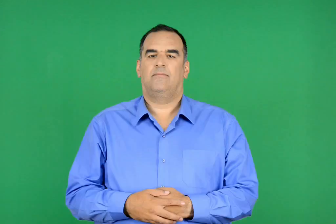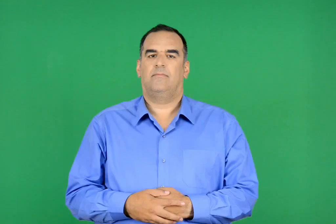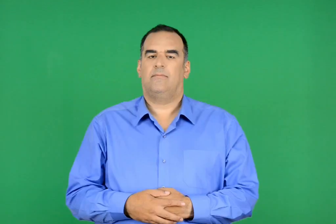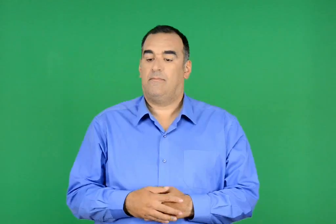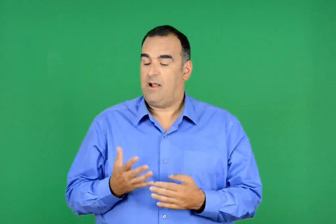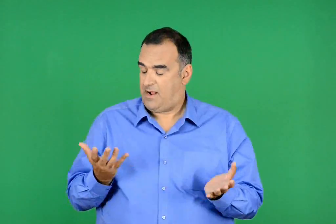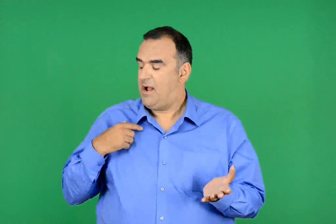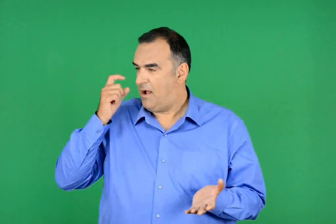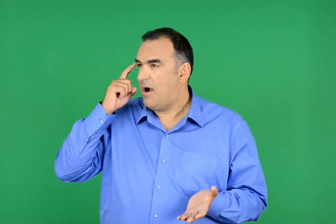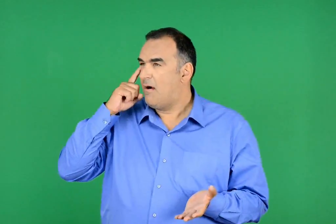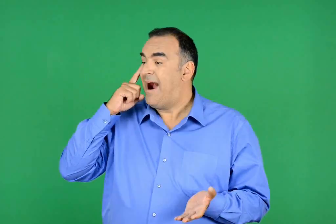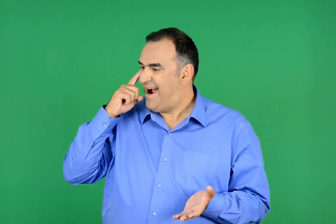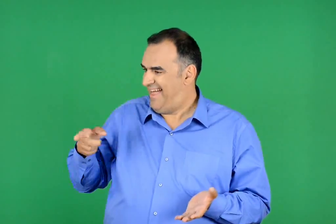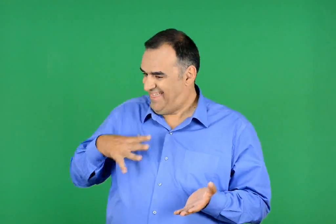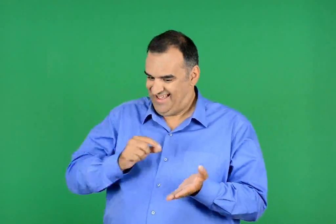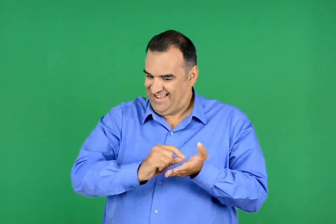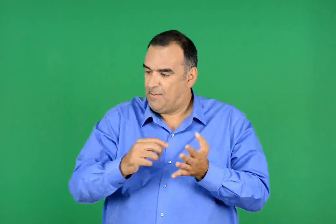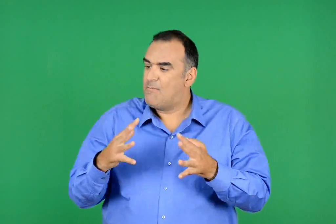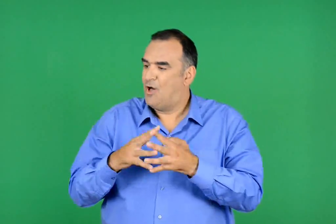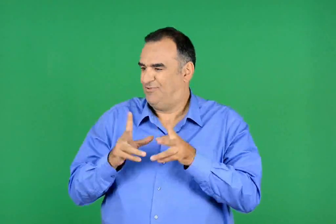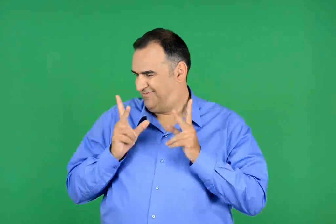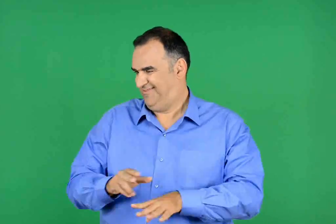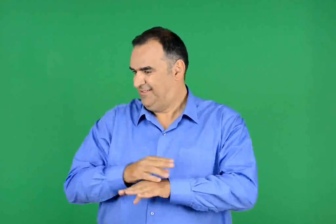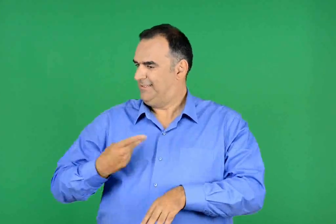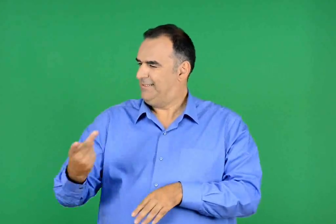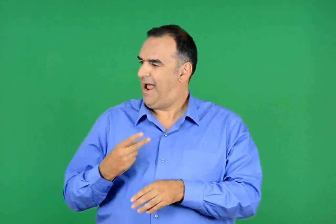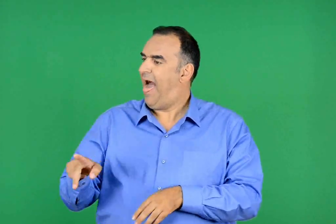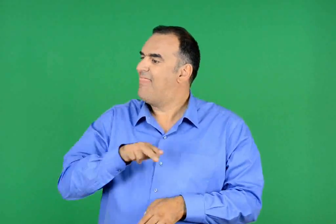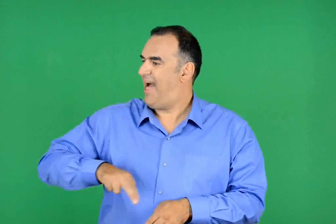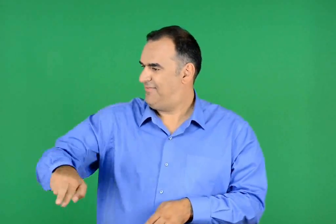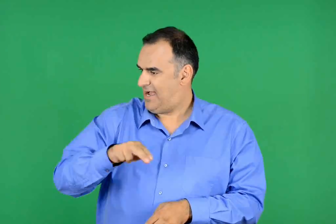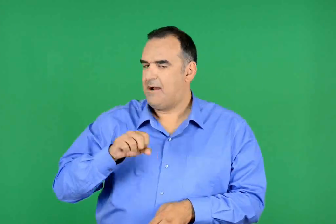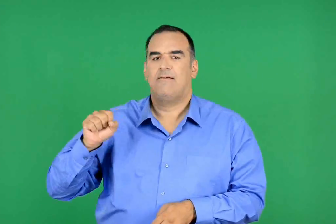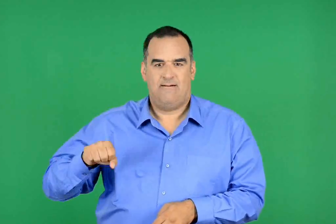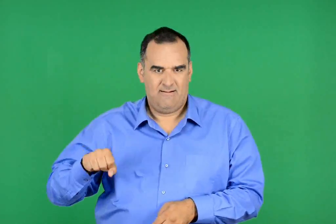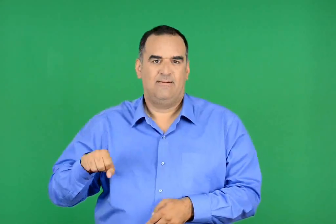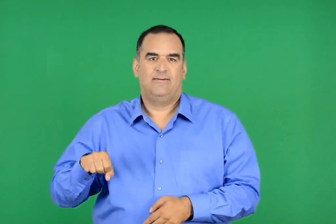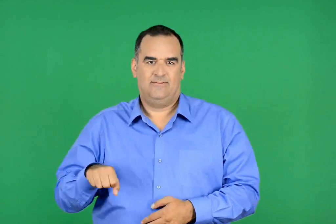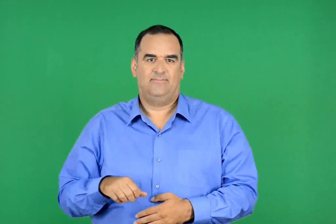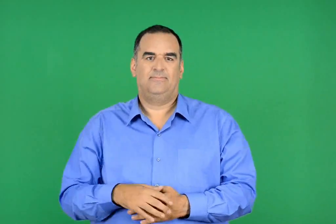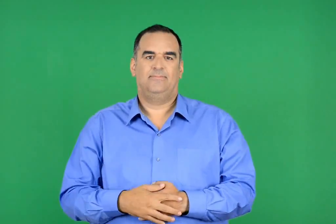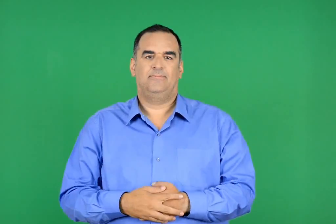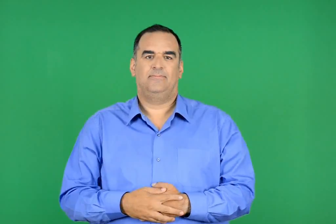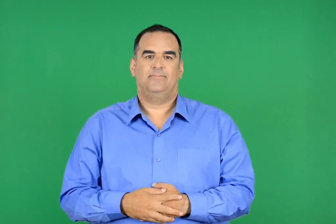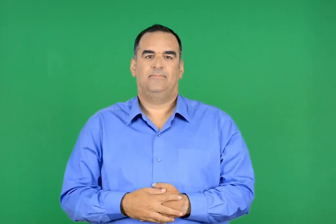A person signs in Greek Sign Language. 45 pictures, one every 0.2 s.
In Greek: κατάλαβα. δηλαδή κάτι που να λέει πως δε θέλουμε πολέμους. θέλουμε να ζήσουμε αδελφωμένα
